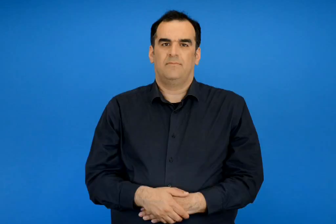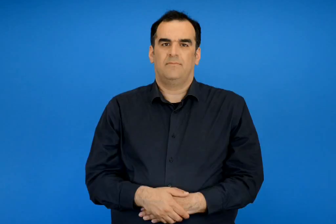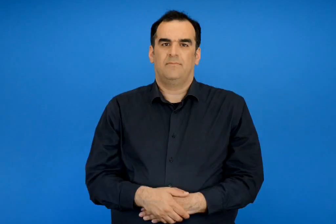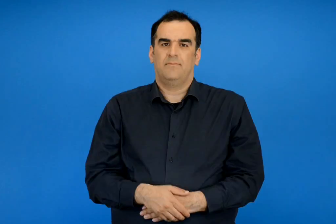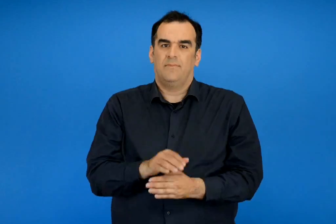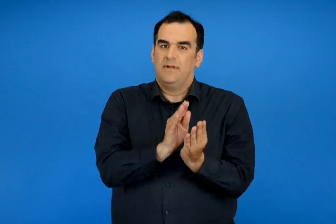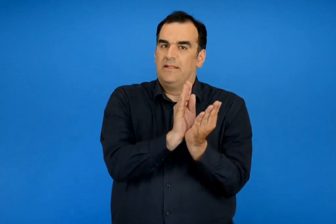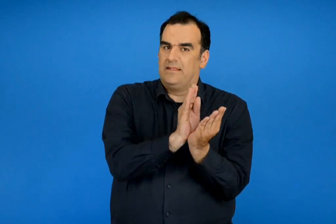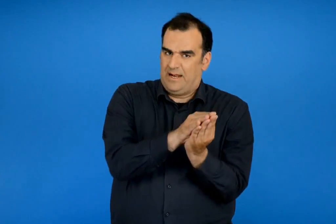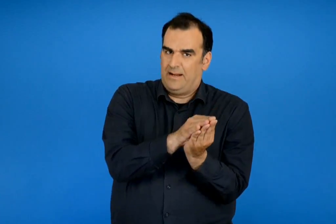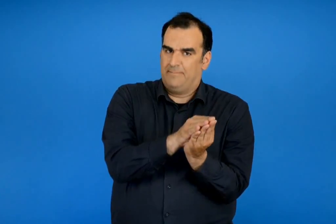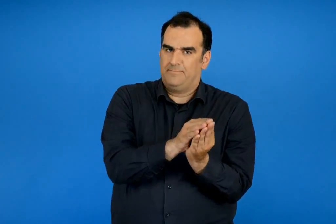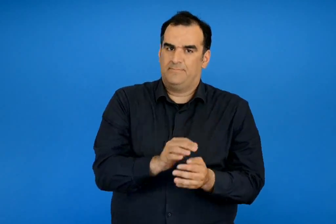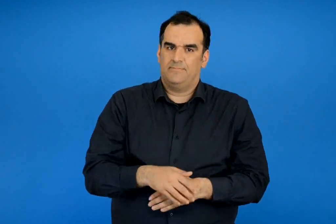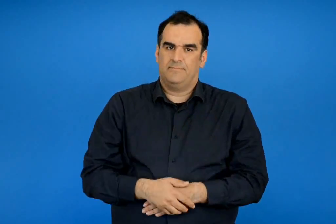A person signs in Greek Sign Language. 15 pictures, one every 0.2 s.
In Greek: τέλια
